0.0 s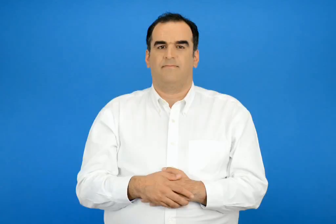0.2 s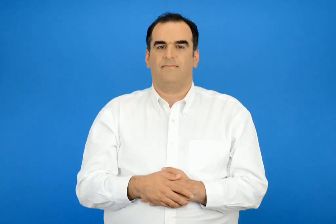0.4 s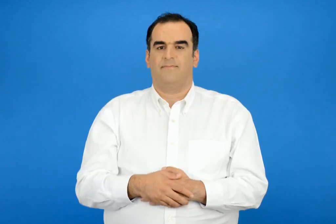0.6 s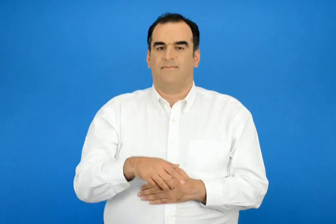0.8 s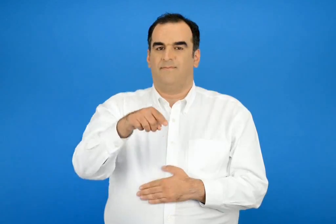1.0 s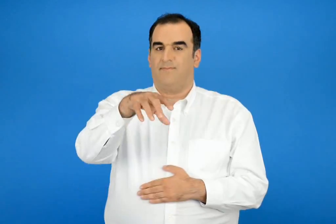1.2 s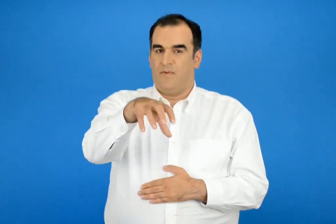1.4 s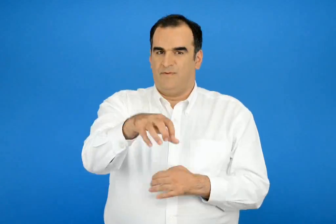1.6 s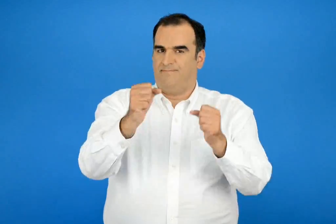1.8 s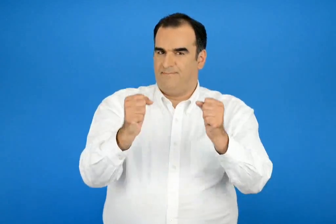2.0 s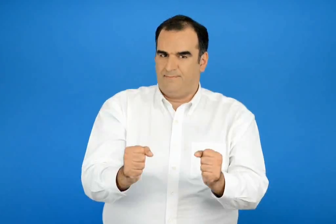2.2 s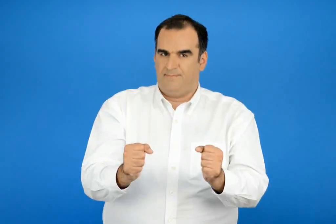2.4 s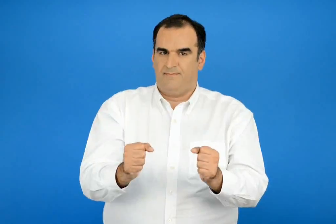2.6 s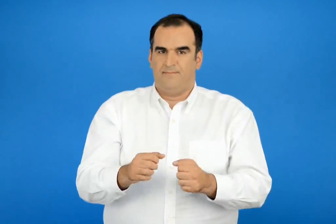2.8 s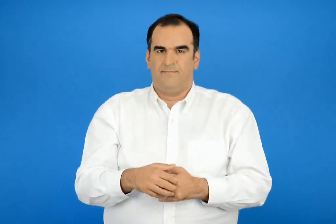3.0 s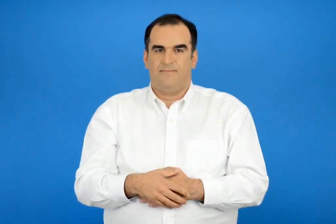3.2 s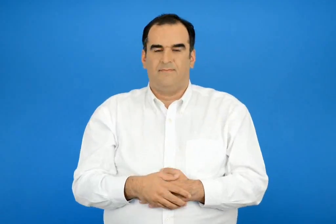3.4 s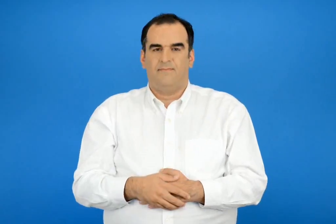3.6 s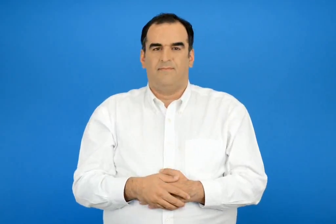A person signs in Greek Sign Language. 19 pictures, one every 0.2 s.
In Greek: τόπος κατοικίας
